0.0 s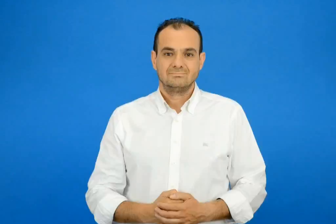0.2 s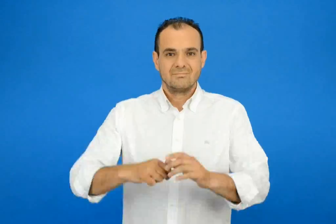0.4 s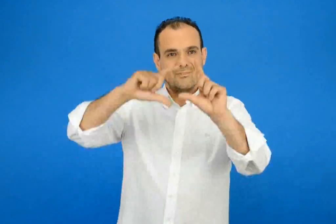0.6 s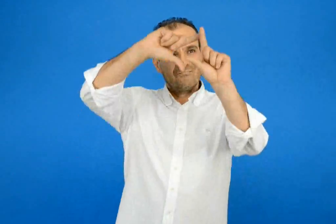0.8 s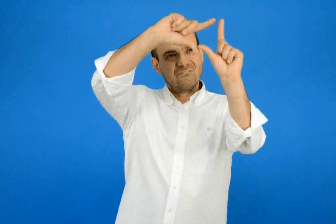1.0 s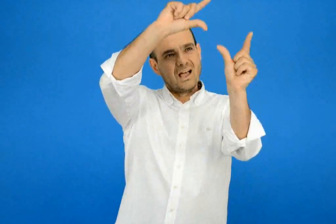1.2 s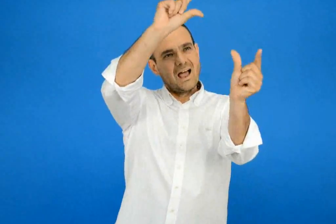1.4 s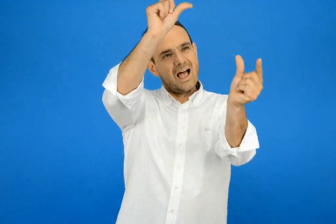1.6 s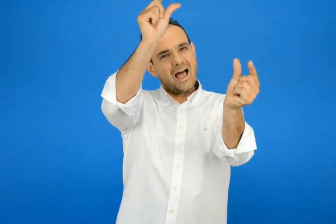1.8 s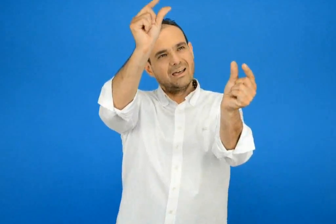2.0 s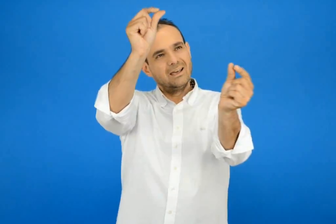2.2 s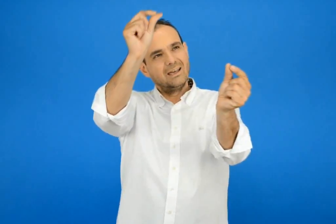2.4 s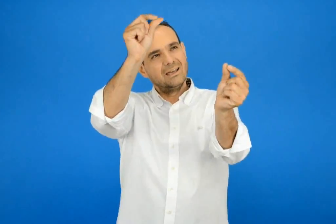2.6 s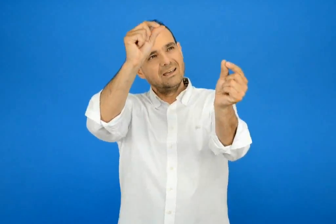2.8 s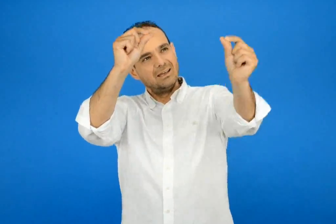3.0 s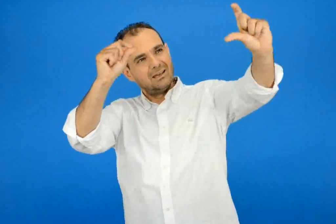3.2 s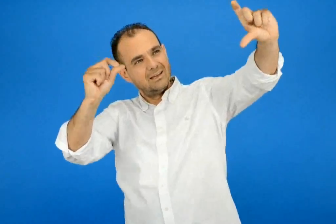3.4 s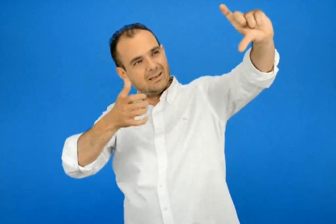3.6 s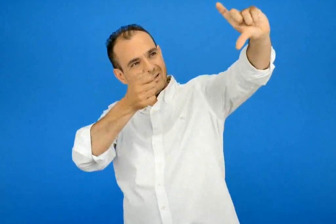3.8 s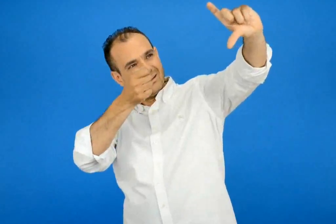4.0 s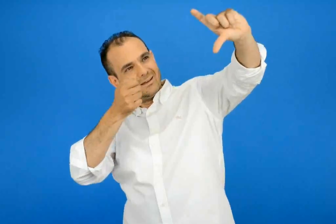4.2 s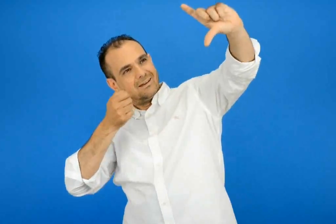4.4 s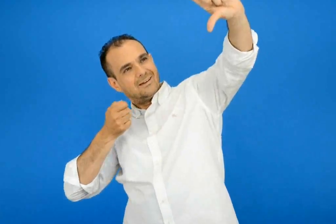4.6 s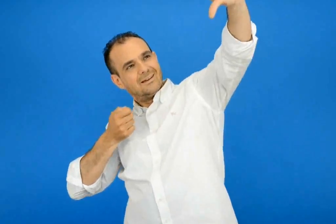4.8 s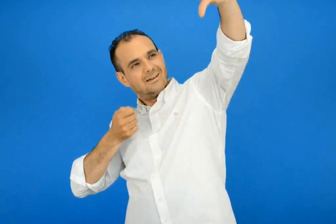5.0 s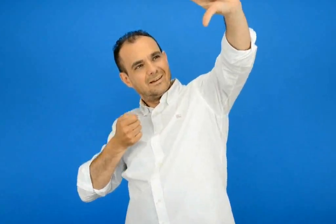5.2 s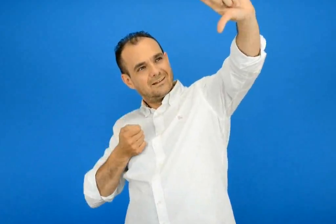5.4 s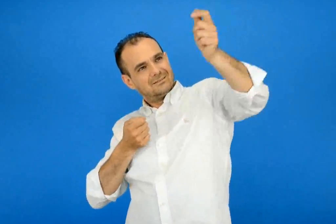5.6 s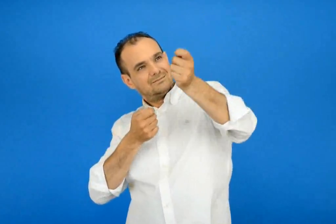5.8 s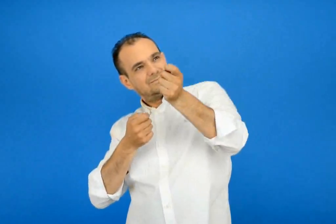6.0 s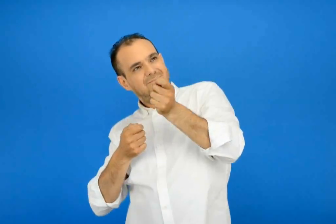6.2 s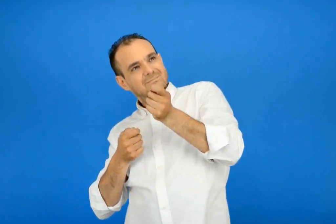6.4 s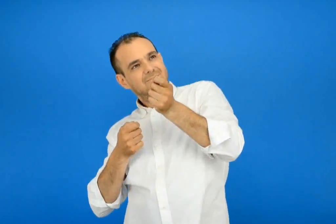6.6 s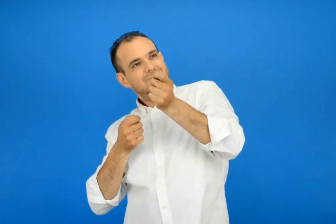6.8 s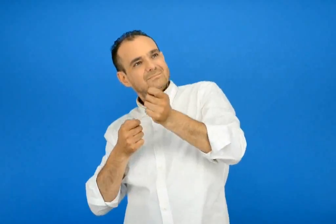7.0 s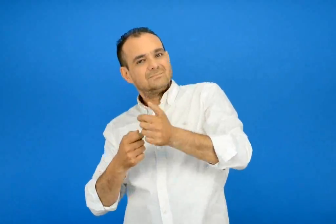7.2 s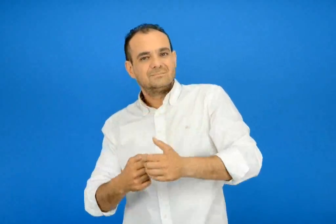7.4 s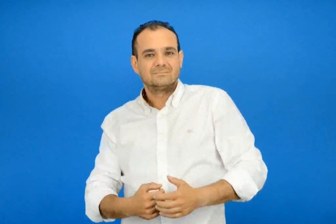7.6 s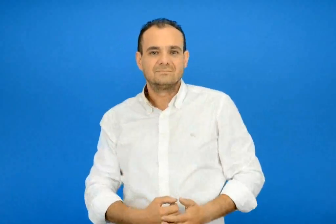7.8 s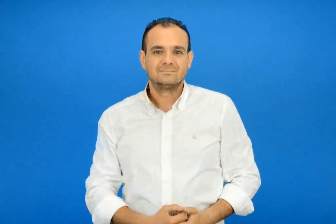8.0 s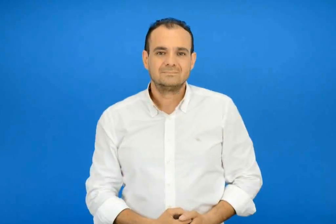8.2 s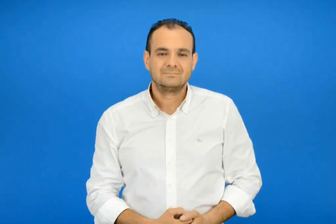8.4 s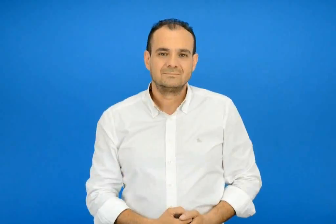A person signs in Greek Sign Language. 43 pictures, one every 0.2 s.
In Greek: το φεγγαράκι χαρταετός
